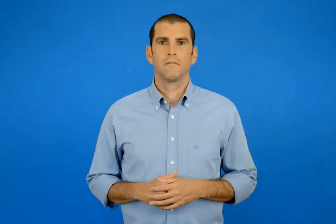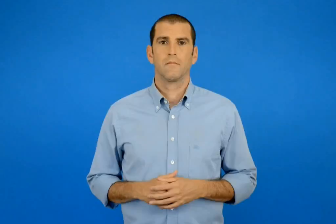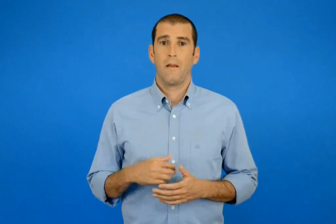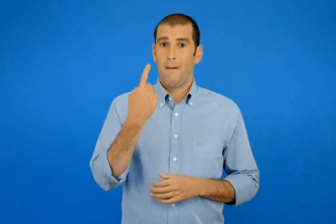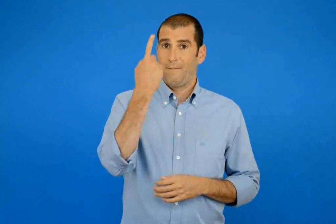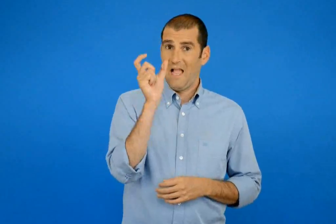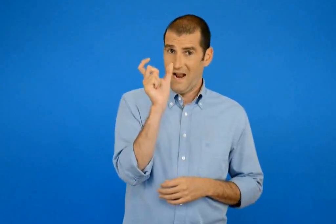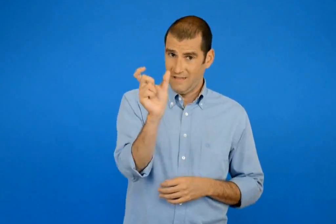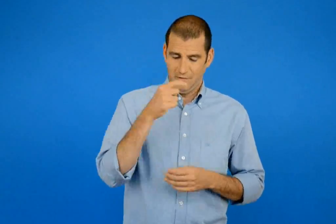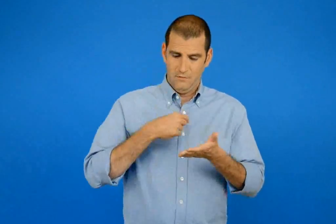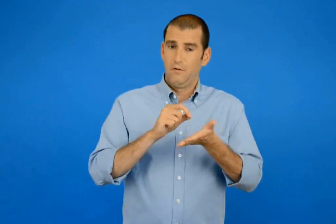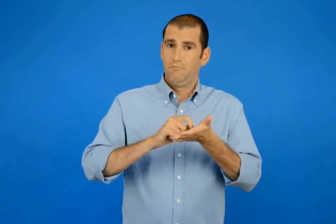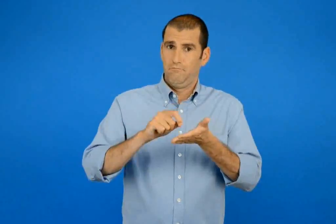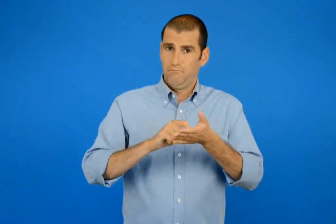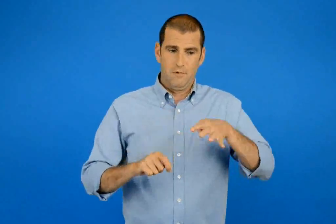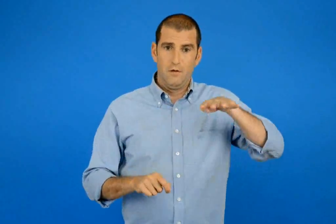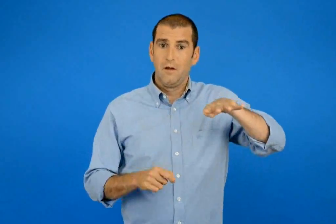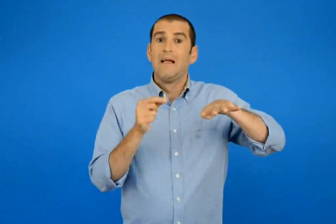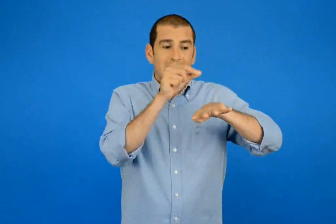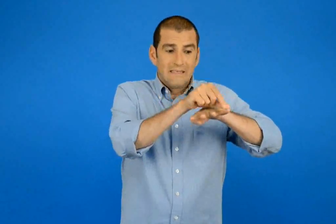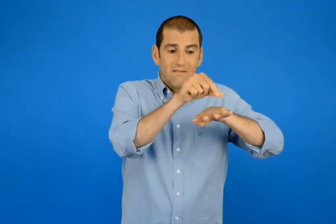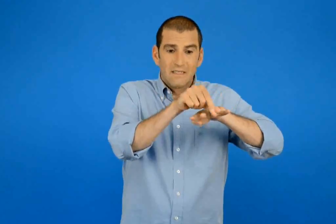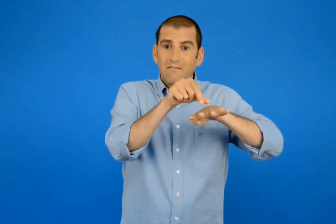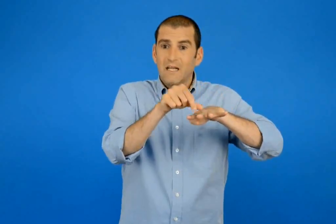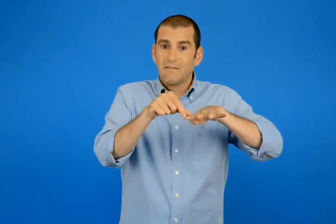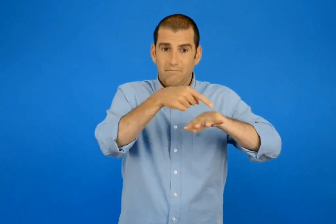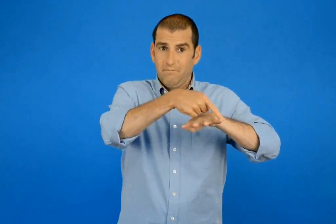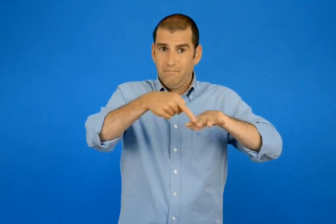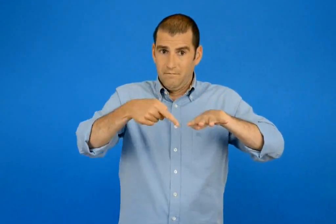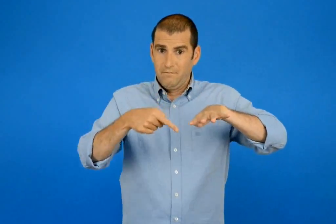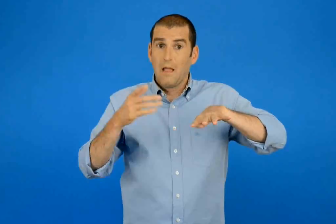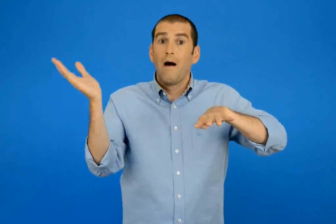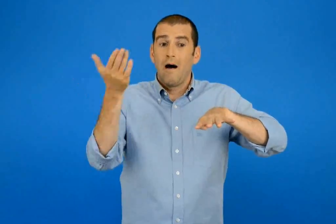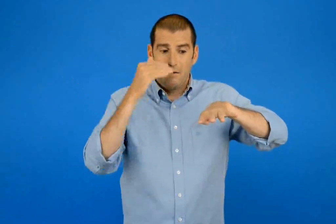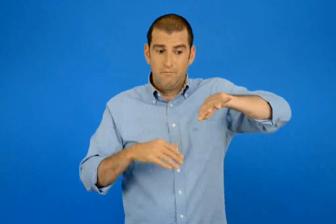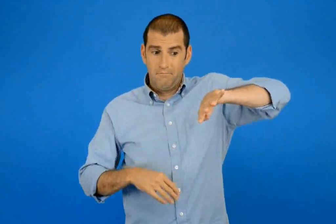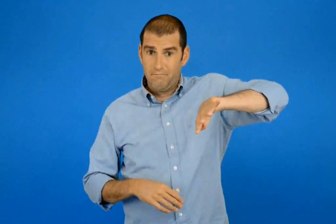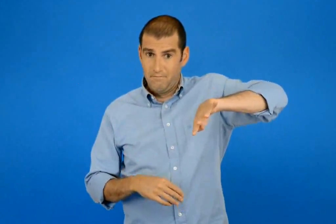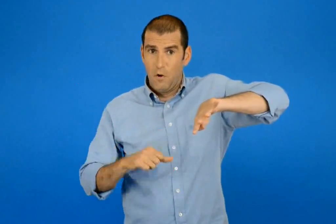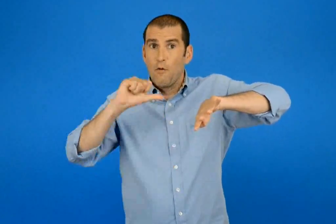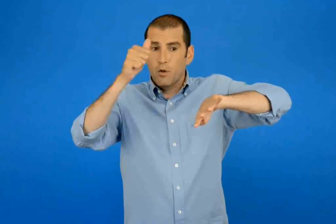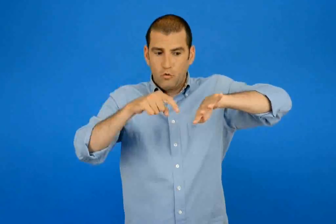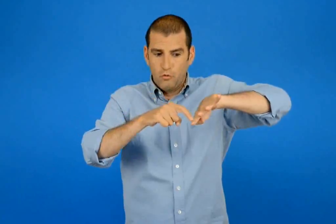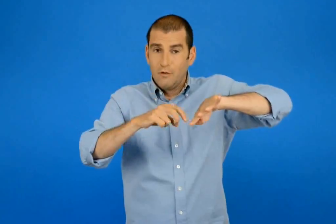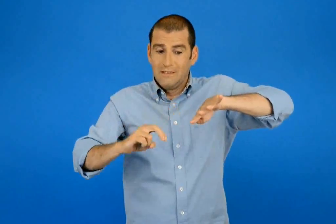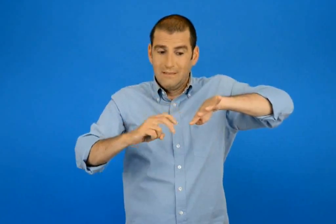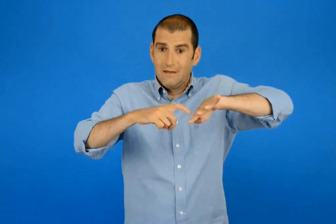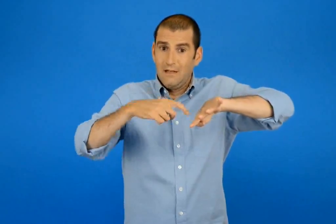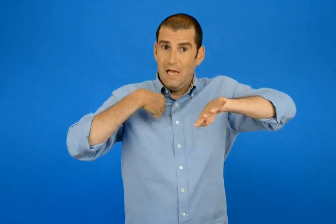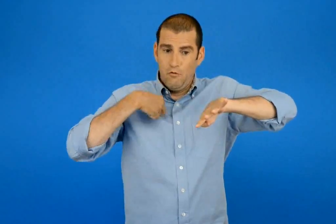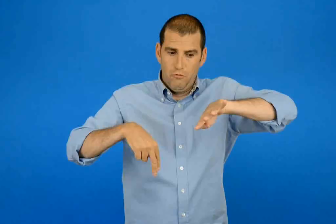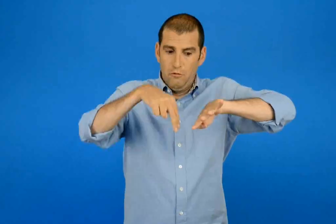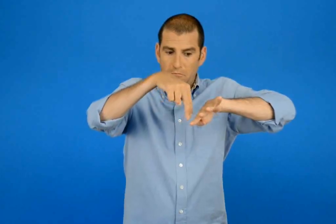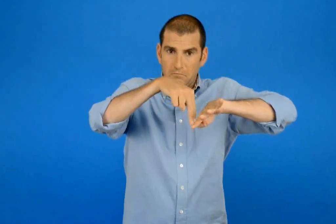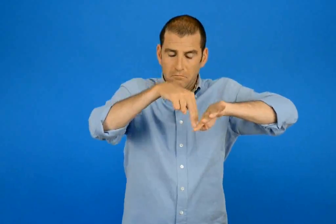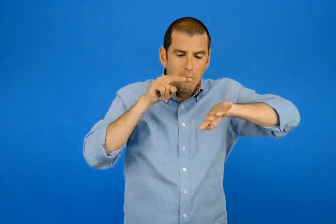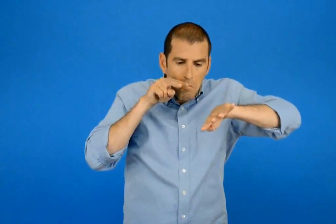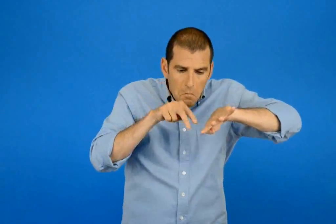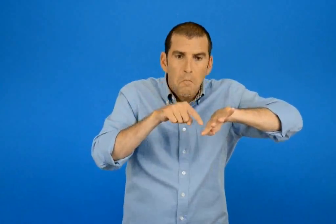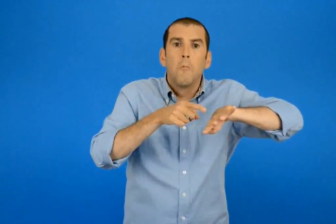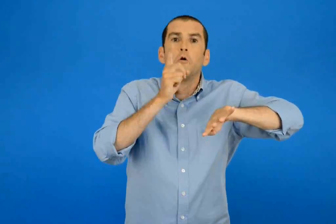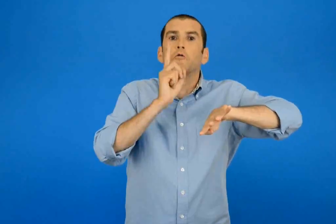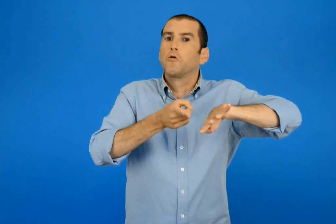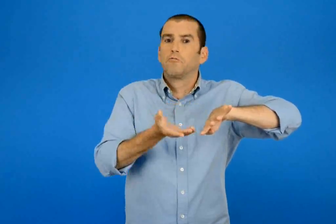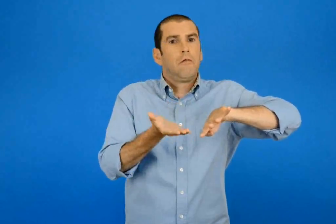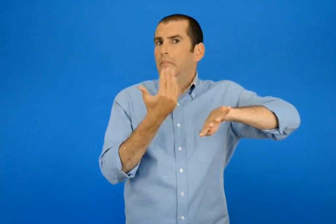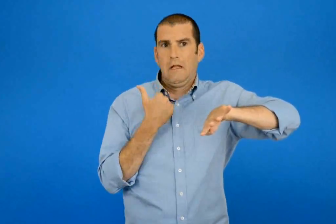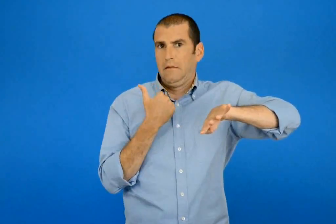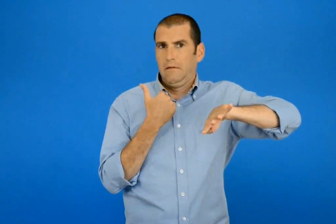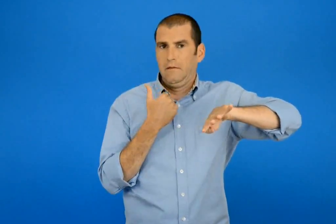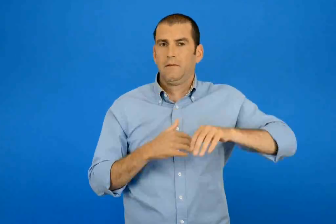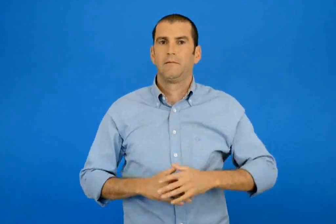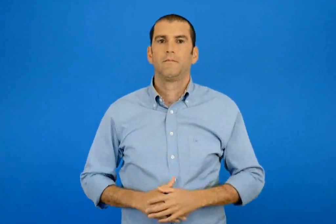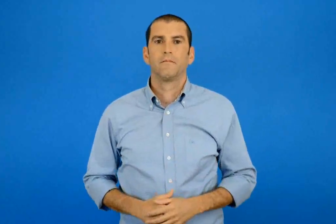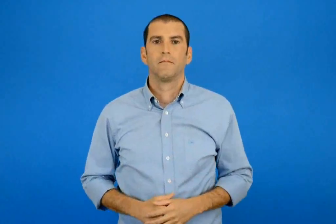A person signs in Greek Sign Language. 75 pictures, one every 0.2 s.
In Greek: γραφώ μια λέξη τέσσερις συλλαβές έχει αν στο πρώτο σκαλί σταθώ τόνος δεν υπάρχει εδώ
